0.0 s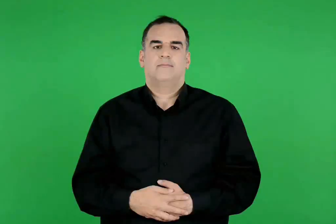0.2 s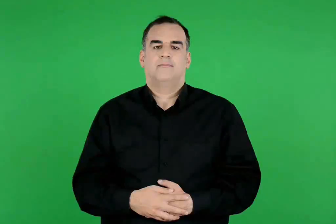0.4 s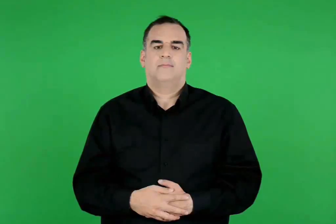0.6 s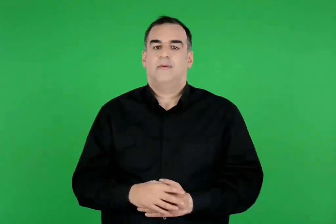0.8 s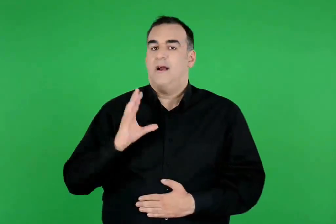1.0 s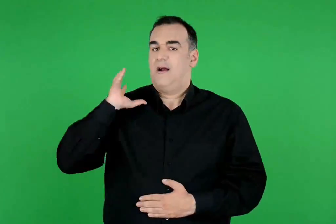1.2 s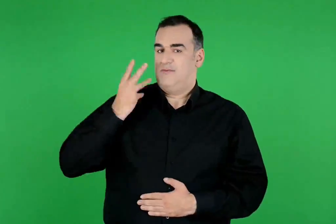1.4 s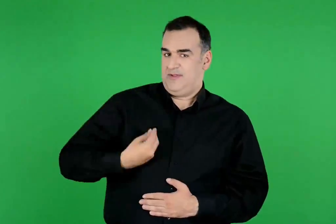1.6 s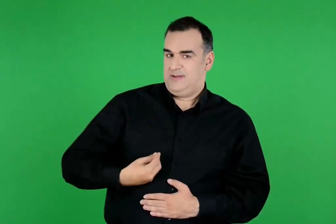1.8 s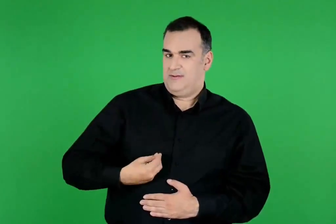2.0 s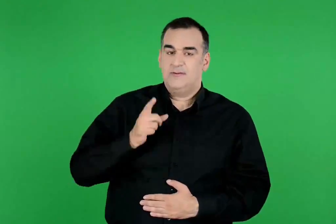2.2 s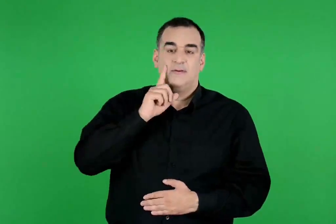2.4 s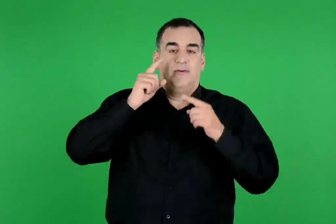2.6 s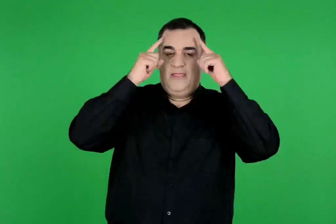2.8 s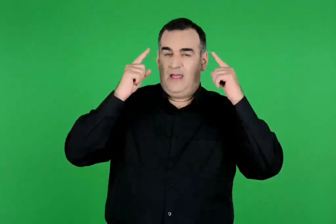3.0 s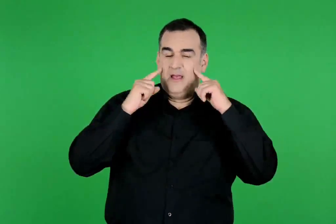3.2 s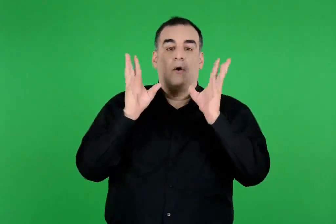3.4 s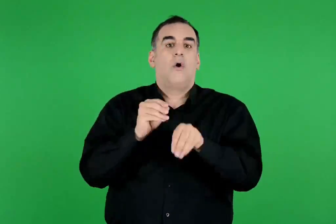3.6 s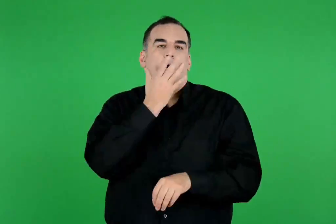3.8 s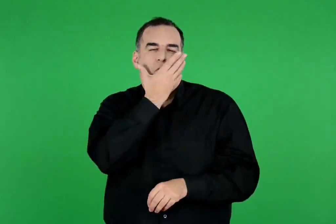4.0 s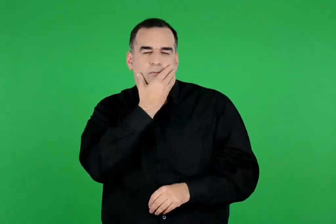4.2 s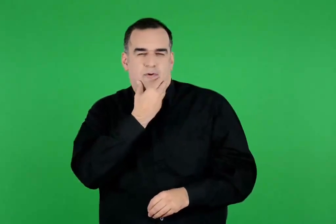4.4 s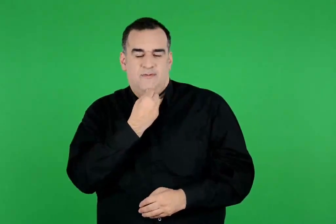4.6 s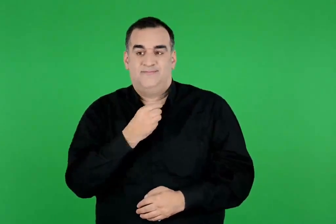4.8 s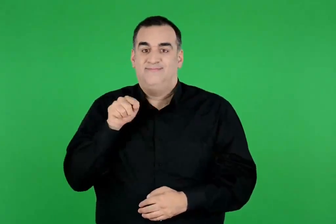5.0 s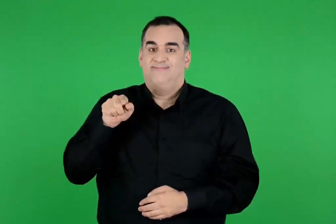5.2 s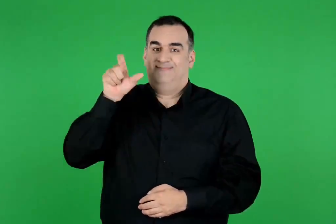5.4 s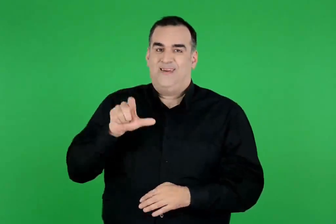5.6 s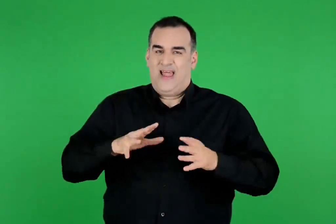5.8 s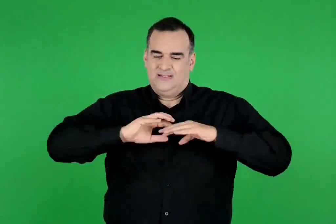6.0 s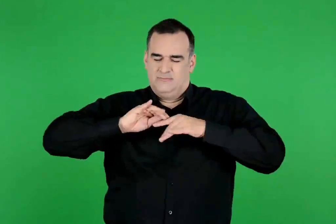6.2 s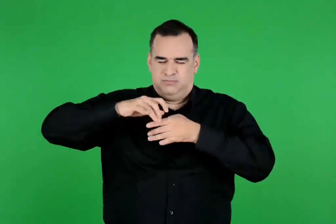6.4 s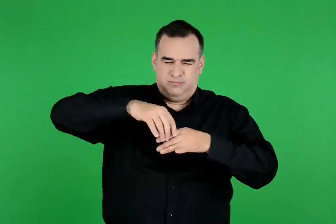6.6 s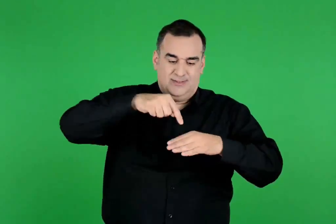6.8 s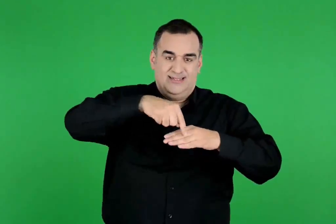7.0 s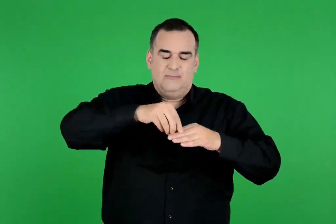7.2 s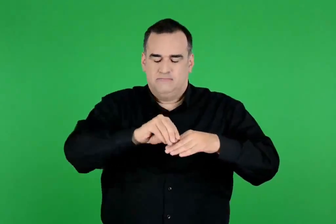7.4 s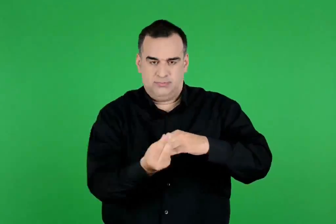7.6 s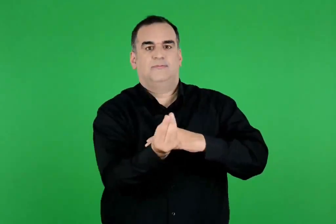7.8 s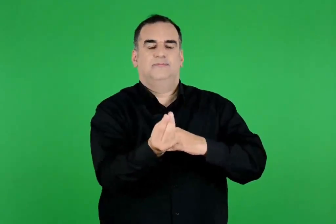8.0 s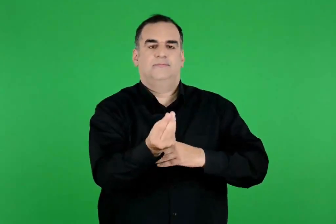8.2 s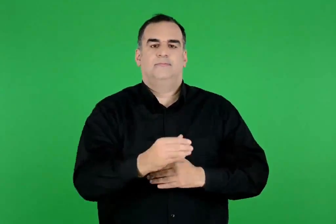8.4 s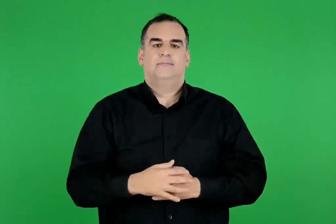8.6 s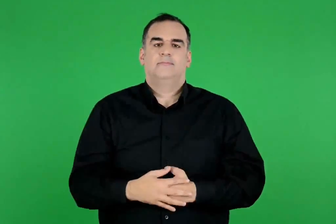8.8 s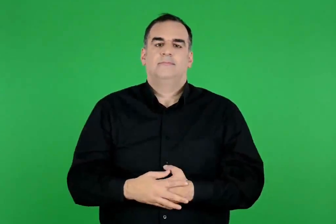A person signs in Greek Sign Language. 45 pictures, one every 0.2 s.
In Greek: η αφροδίτη ήταν θεά της ομορφιάς. γεννήθηκε από τον αφρό της θάλασσας
